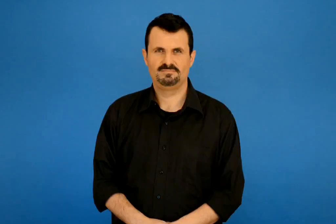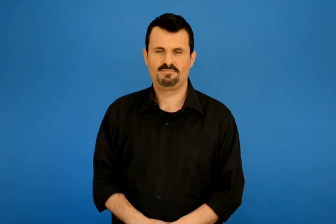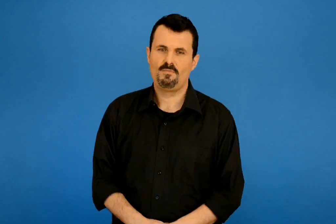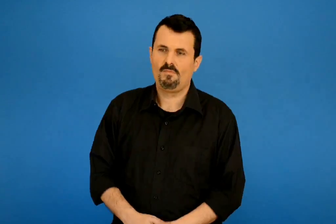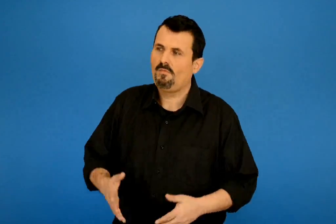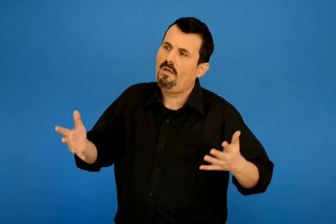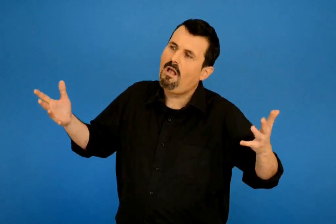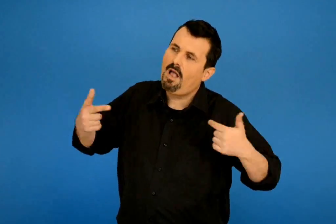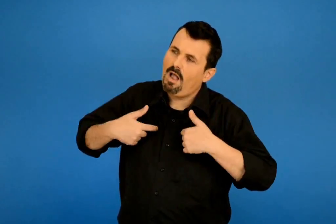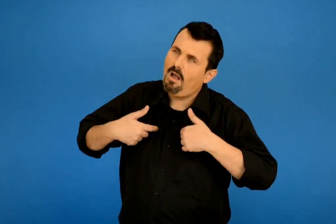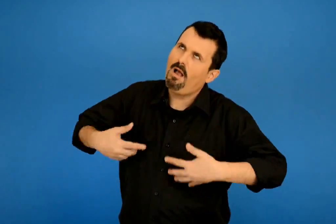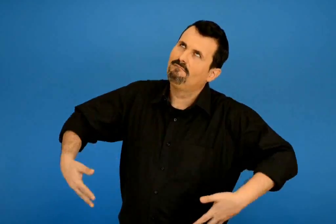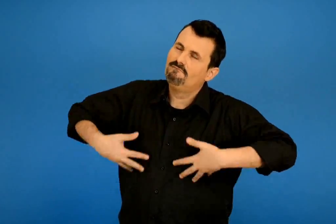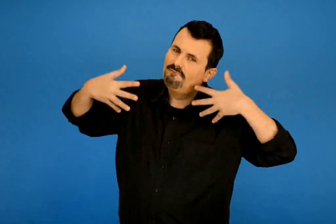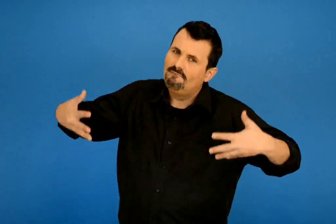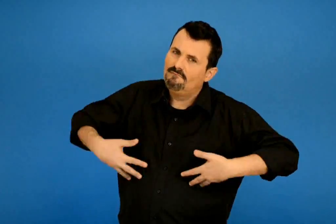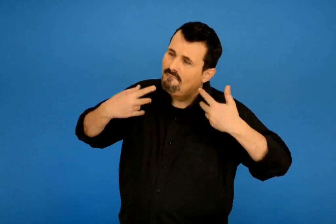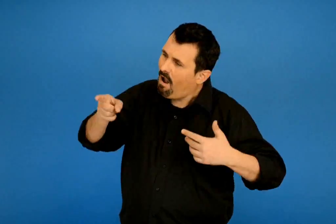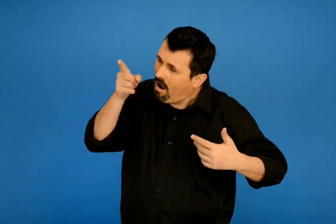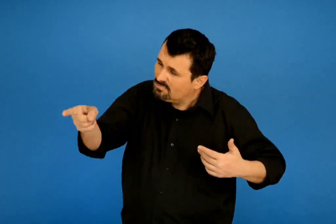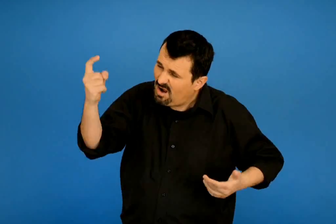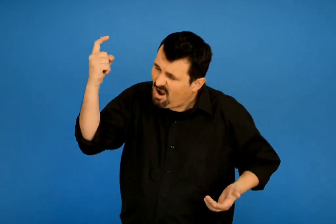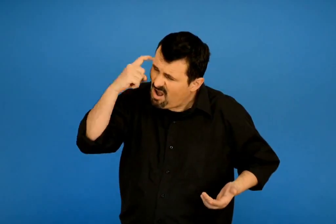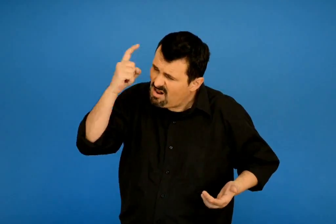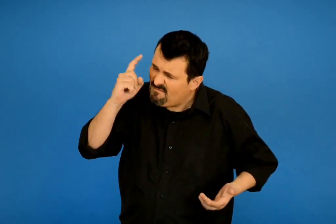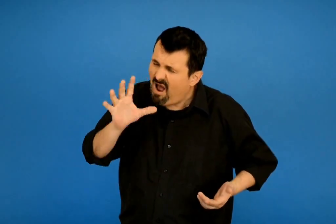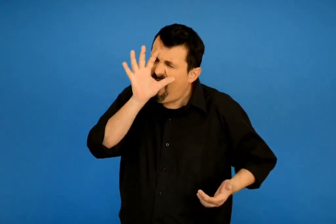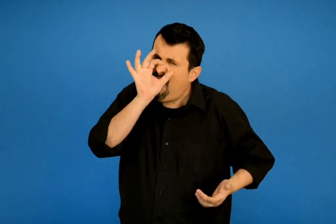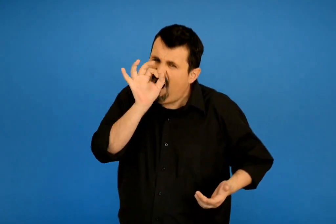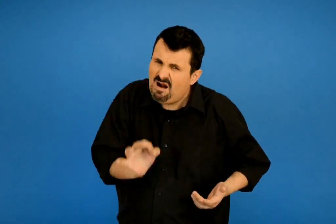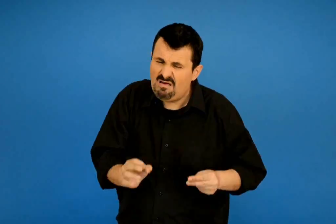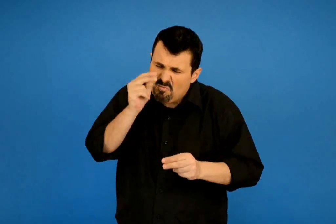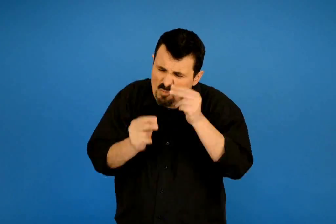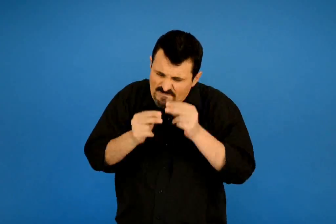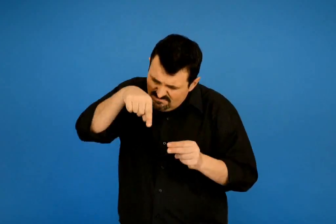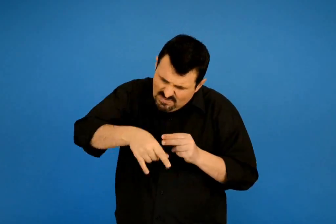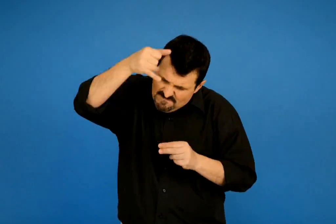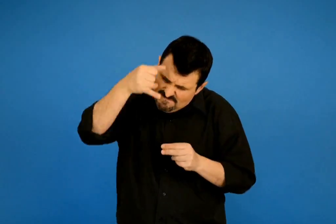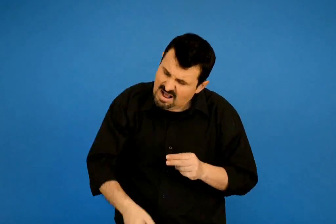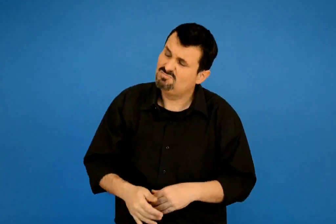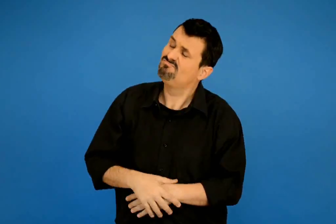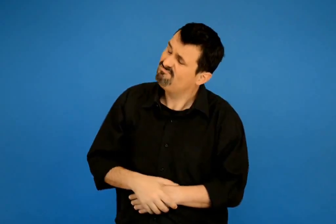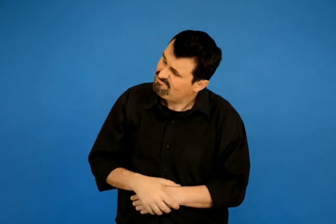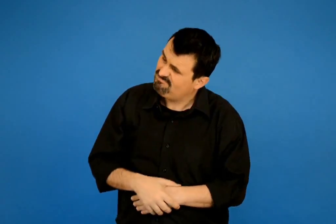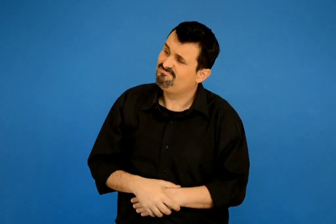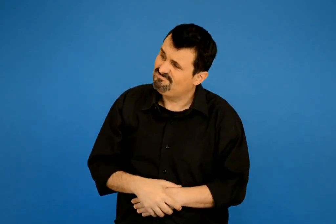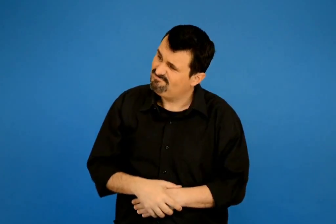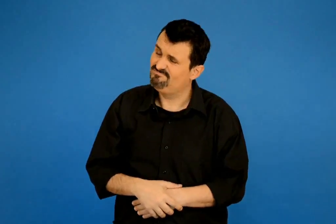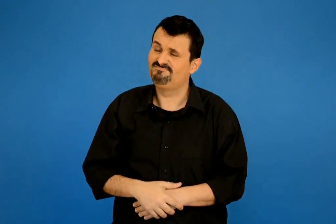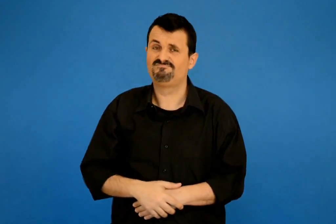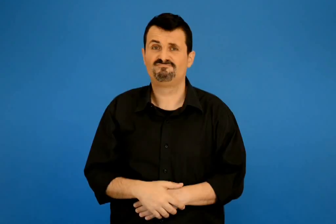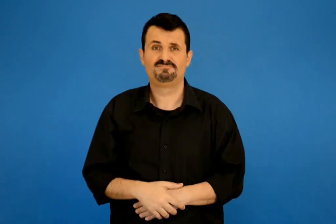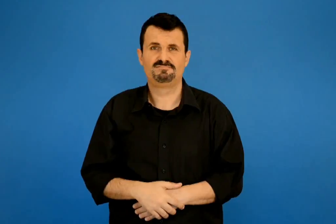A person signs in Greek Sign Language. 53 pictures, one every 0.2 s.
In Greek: ποσό χαίρομαι που καταλαβαίνεις τα αληθινά προβλήματα του βυθού
